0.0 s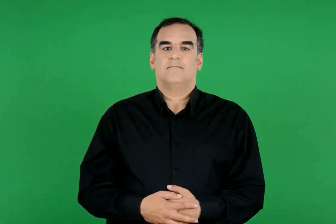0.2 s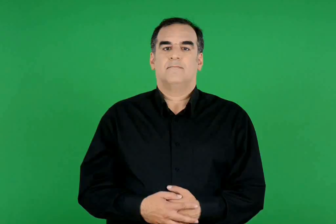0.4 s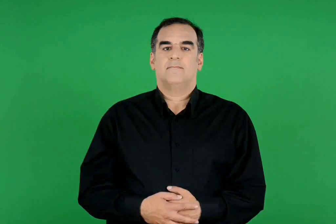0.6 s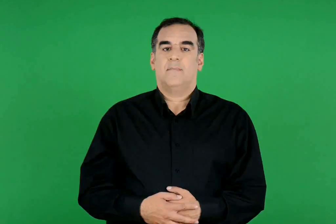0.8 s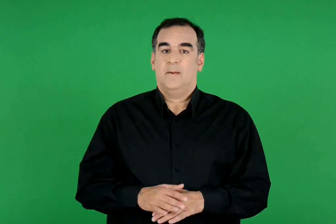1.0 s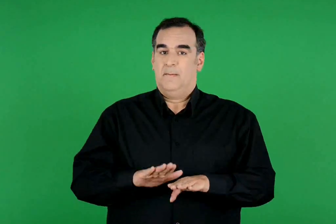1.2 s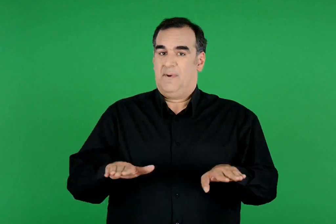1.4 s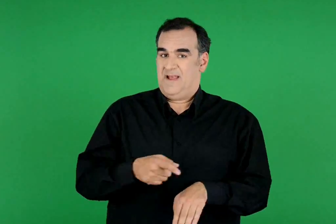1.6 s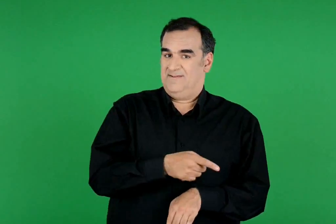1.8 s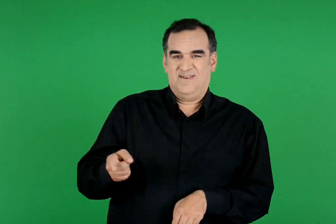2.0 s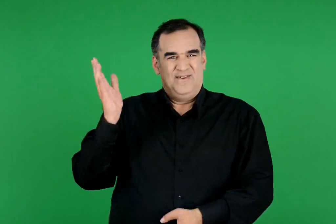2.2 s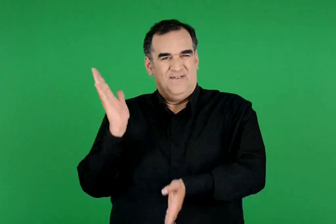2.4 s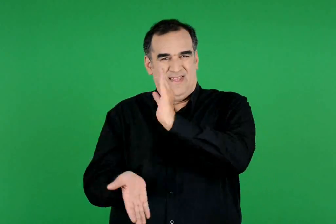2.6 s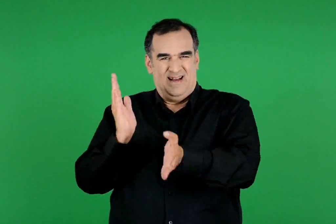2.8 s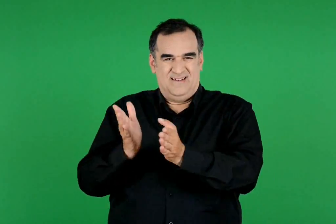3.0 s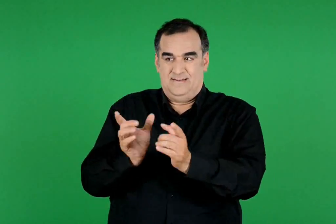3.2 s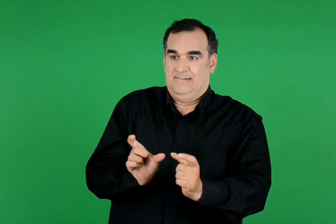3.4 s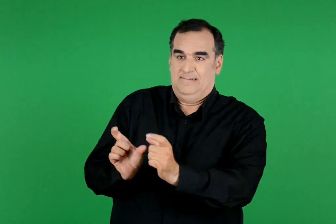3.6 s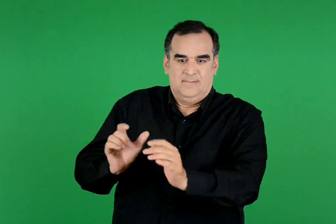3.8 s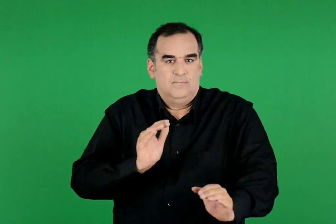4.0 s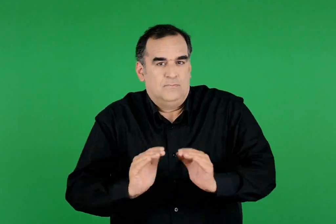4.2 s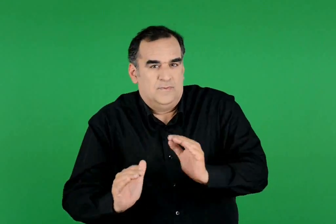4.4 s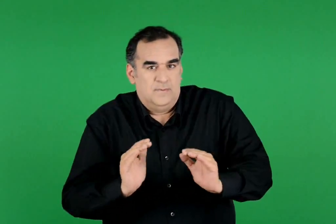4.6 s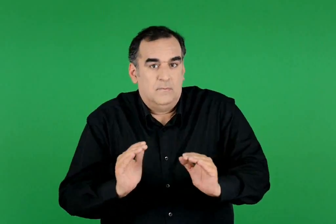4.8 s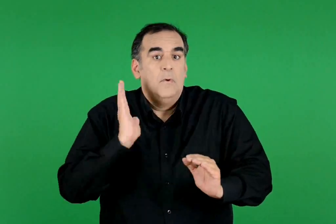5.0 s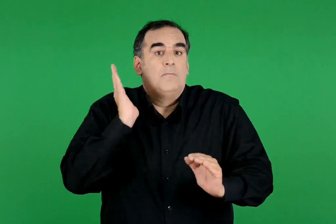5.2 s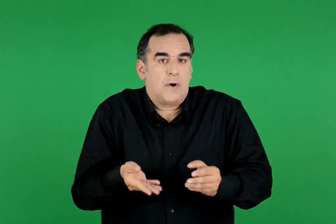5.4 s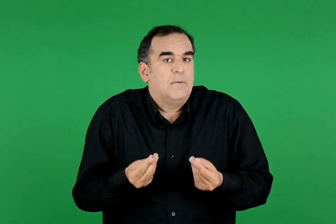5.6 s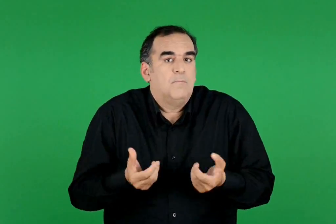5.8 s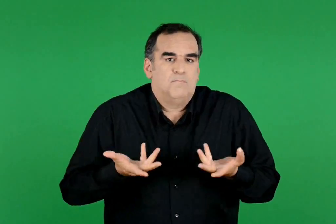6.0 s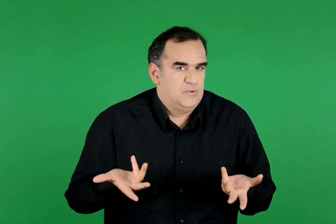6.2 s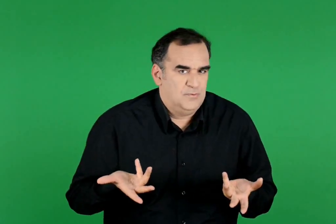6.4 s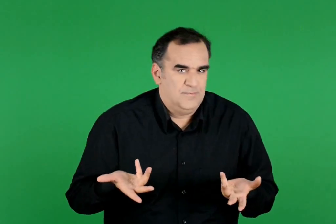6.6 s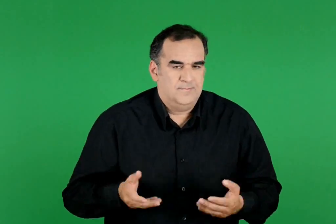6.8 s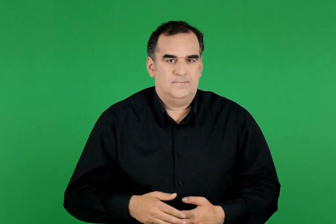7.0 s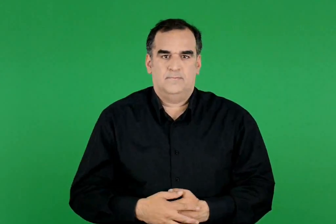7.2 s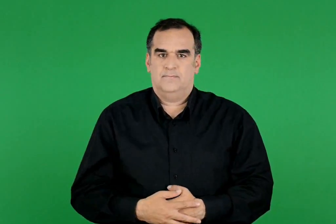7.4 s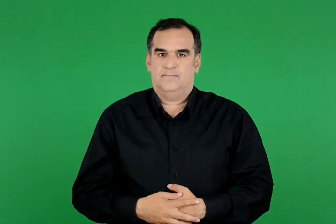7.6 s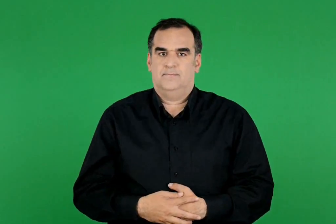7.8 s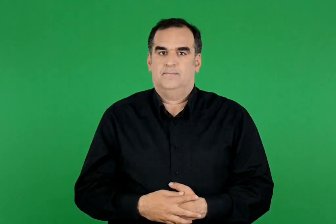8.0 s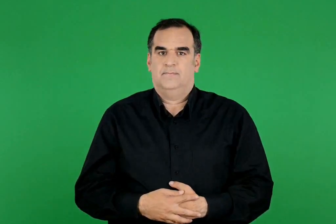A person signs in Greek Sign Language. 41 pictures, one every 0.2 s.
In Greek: να προστατεύσουμε τα παιδιά από τη βία ;
